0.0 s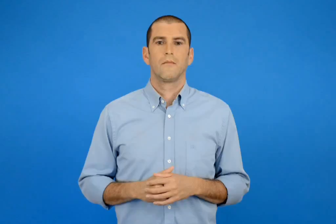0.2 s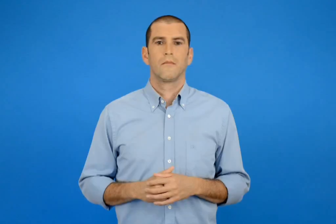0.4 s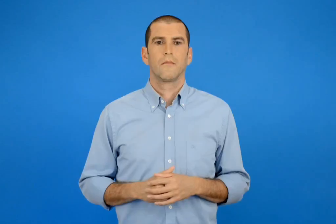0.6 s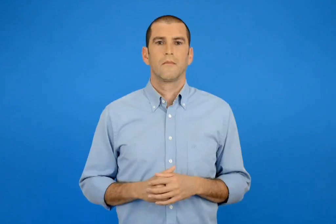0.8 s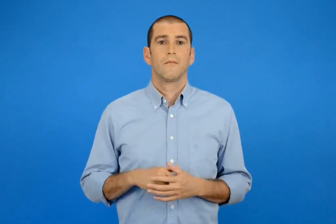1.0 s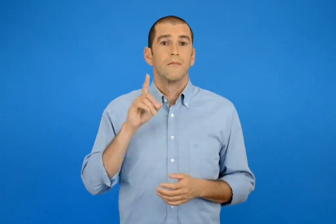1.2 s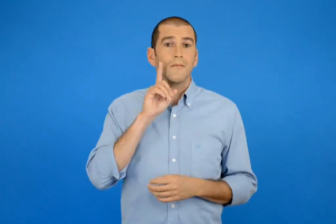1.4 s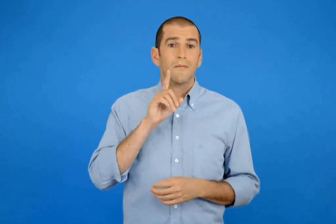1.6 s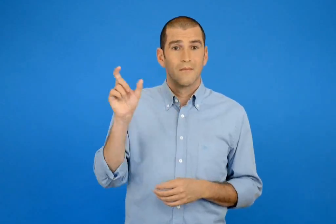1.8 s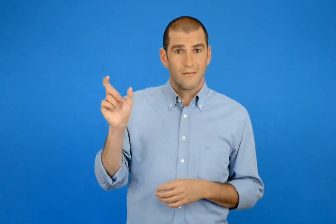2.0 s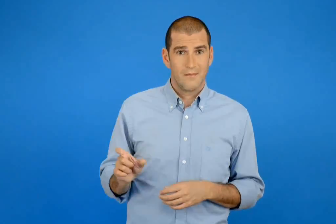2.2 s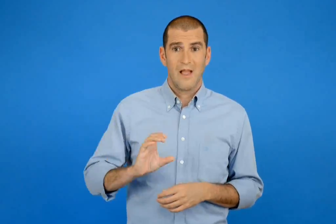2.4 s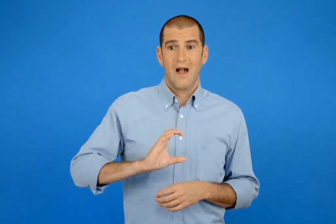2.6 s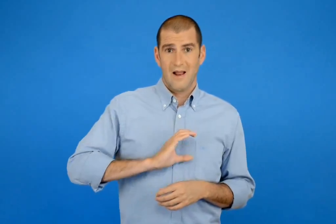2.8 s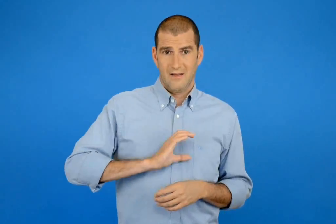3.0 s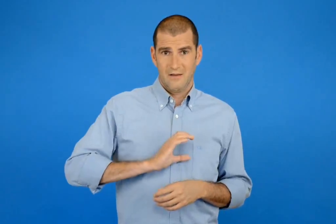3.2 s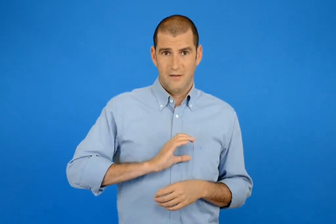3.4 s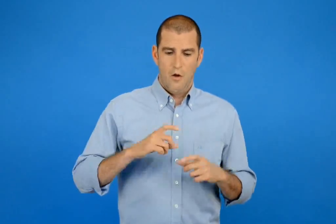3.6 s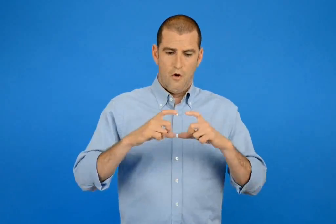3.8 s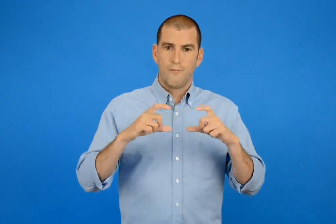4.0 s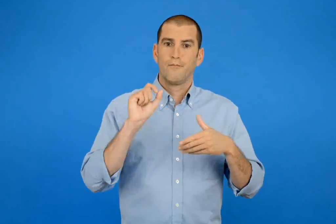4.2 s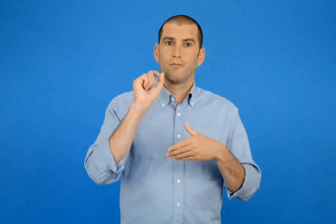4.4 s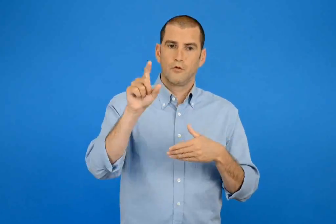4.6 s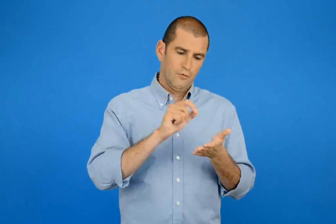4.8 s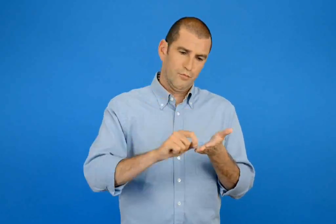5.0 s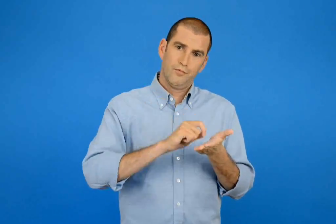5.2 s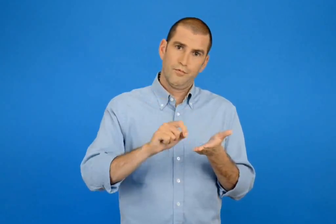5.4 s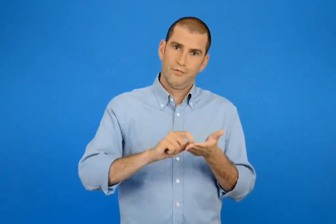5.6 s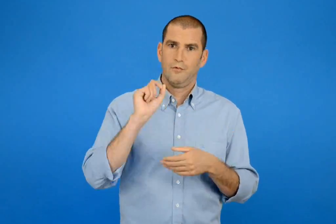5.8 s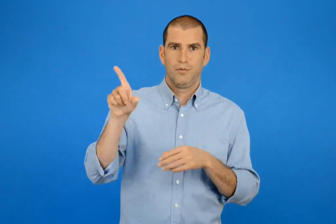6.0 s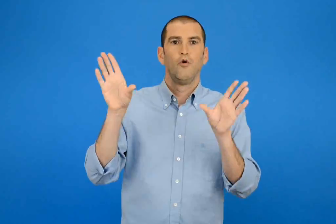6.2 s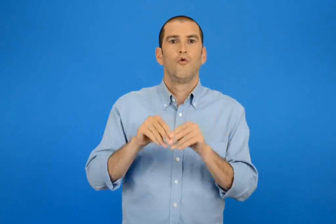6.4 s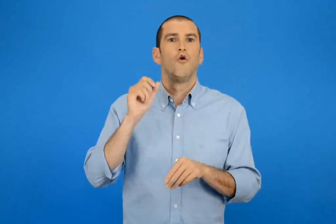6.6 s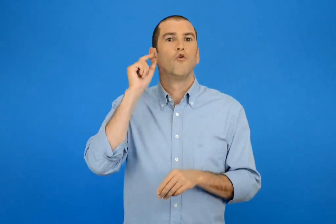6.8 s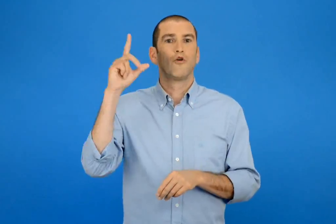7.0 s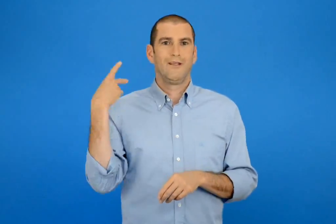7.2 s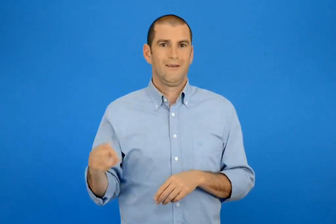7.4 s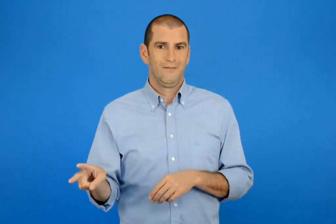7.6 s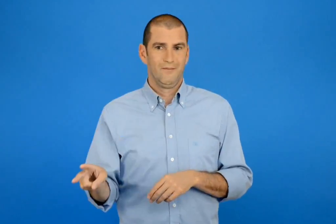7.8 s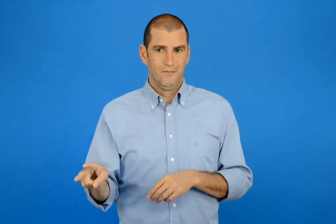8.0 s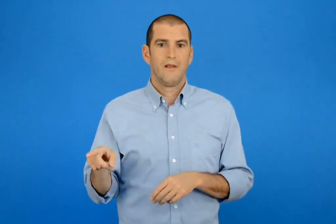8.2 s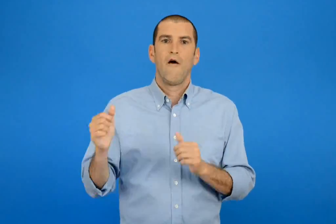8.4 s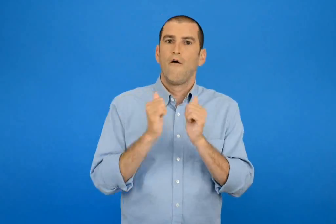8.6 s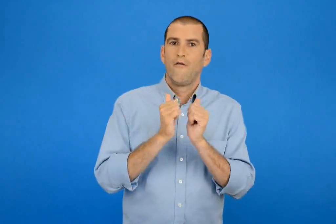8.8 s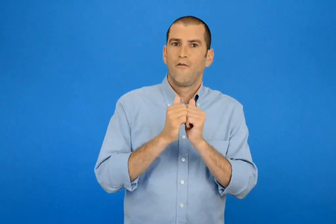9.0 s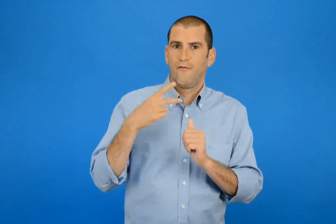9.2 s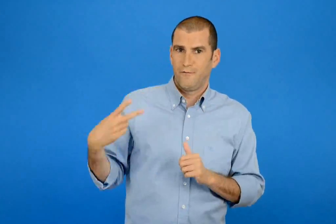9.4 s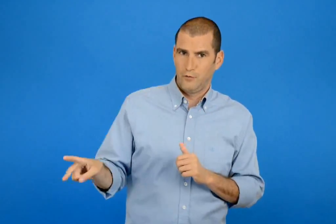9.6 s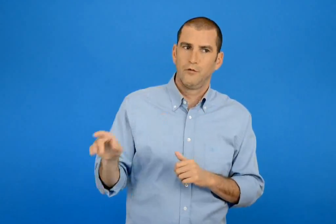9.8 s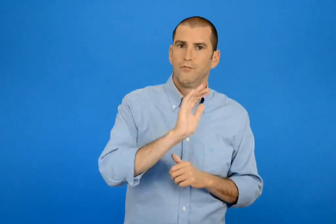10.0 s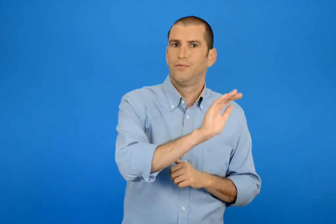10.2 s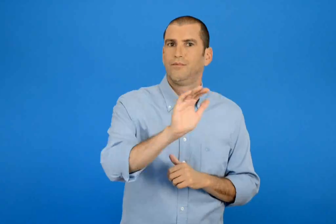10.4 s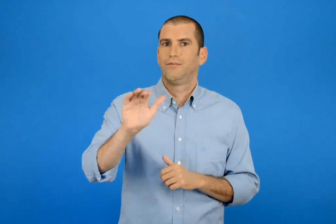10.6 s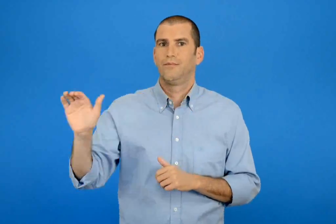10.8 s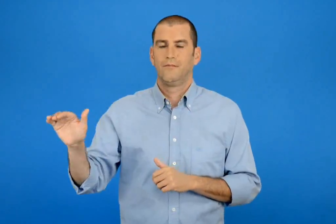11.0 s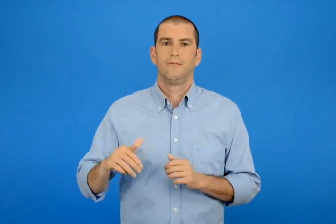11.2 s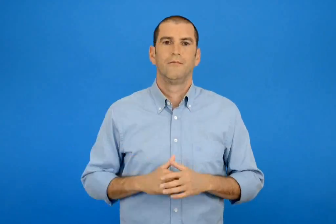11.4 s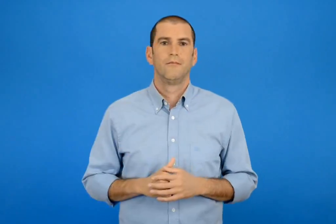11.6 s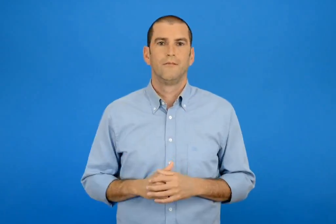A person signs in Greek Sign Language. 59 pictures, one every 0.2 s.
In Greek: η ελένη γραφεί τις προσκλήσεις για τη γιορτή της θα προσκαλέσει τους φίλους της
